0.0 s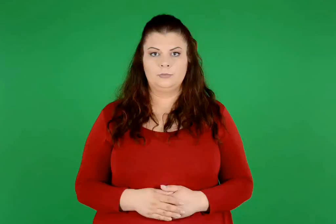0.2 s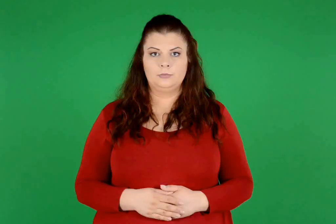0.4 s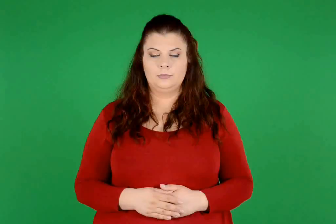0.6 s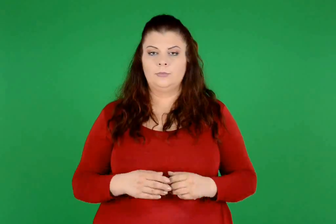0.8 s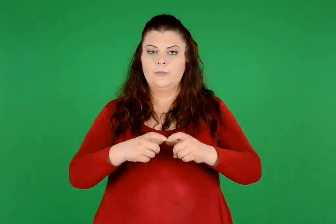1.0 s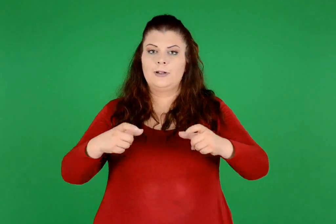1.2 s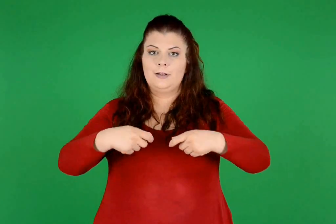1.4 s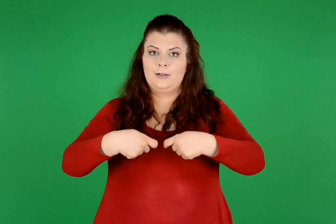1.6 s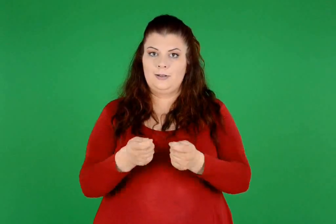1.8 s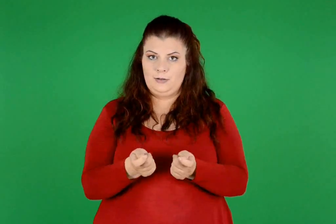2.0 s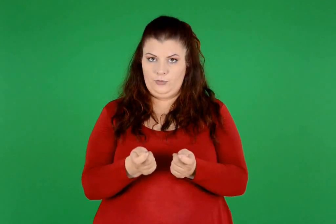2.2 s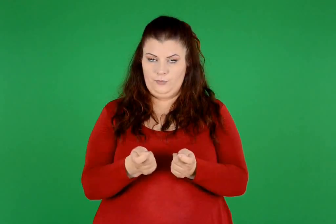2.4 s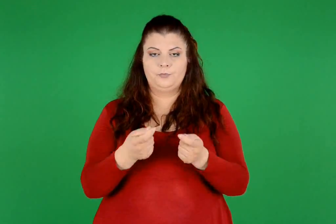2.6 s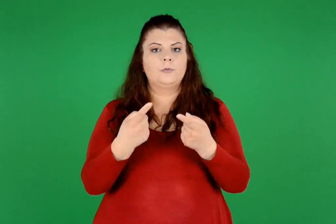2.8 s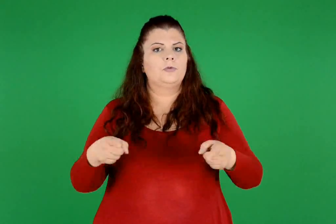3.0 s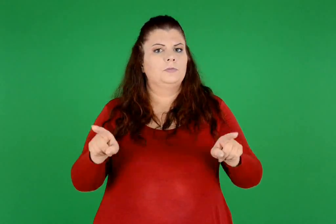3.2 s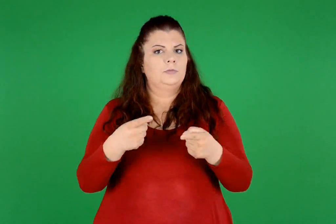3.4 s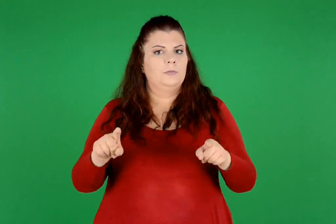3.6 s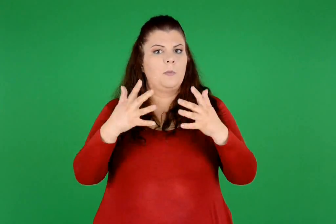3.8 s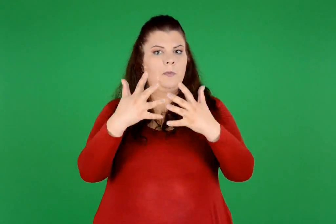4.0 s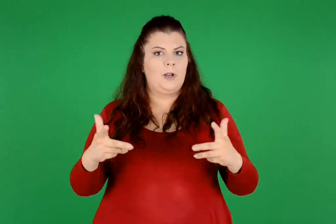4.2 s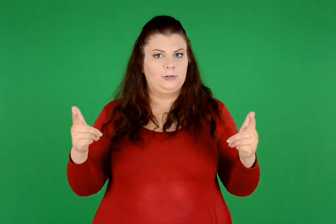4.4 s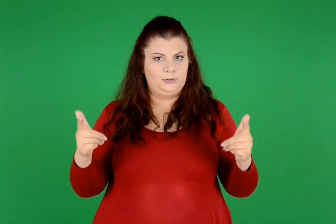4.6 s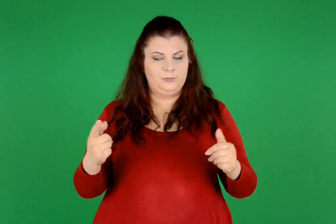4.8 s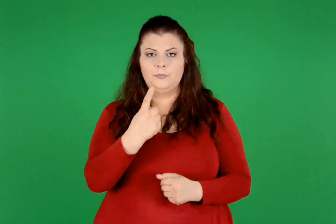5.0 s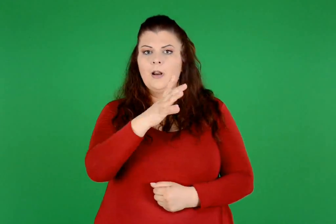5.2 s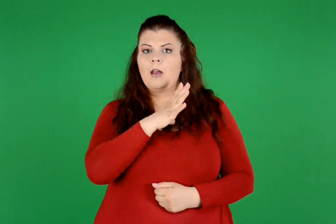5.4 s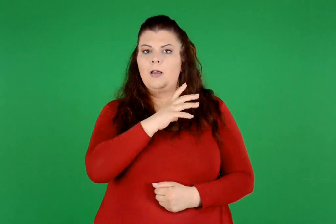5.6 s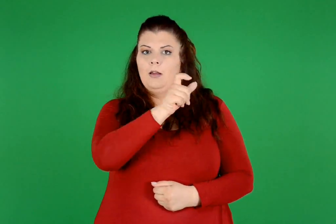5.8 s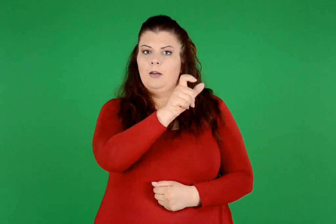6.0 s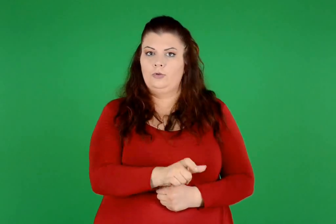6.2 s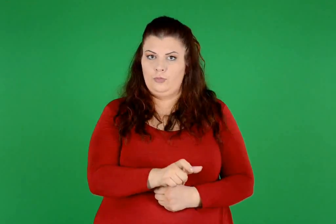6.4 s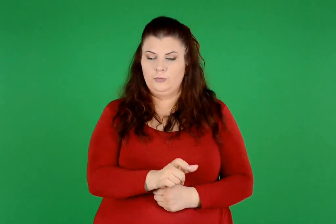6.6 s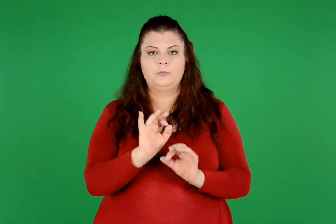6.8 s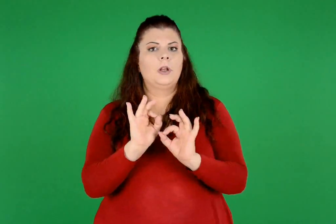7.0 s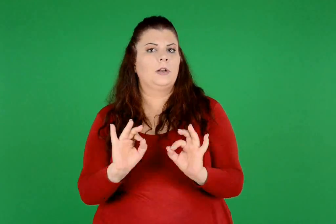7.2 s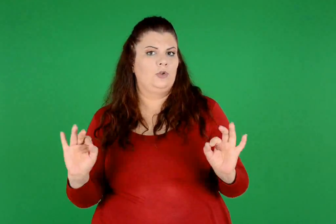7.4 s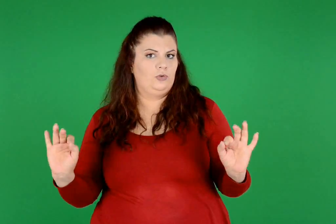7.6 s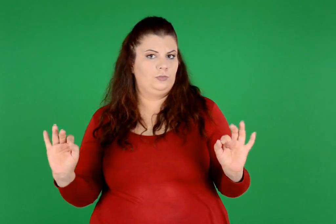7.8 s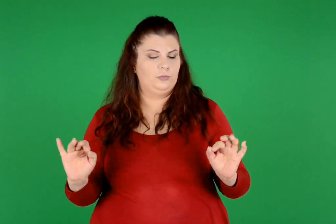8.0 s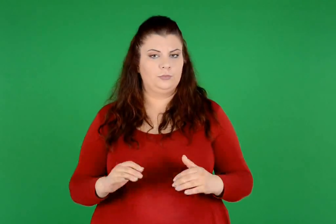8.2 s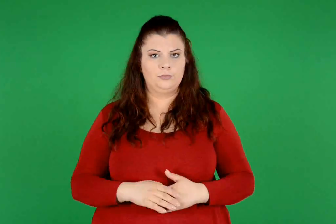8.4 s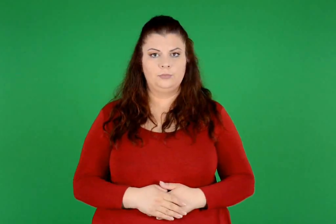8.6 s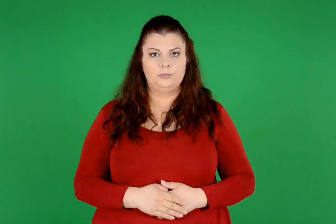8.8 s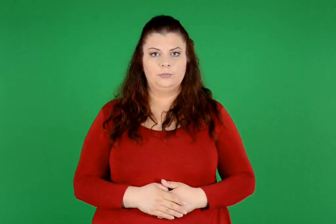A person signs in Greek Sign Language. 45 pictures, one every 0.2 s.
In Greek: εισιτήριο μουσική παράσταση 1 άτομο κανονικό
